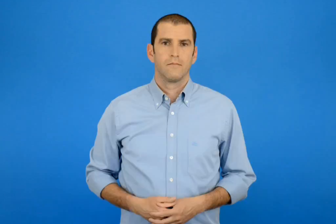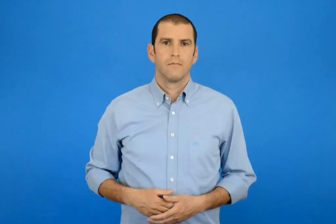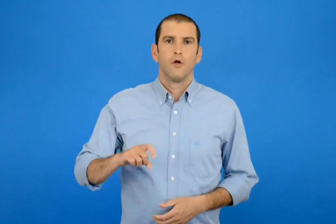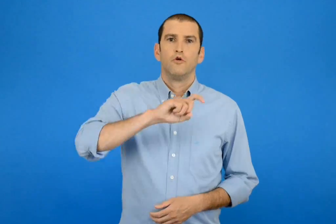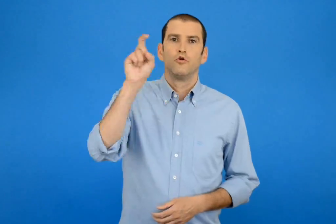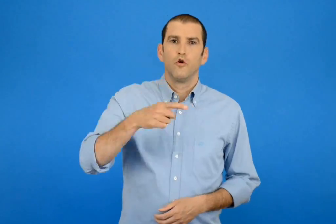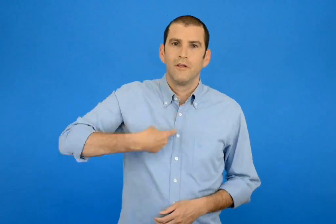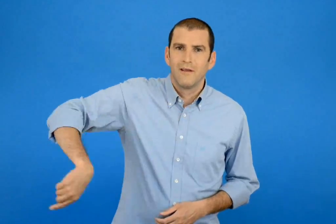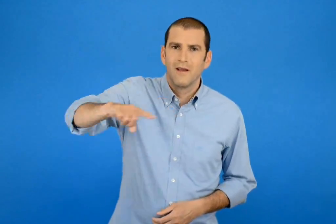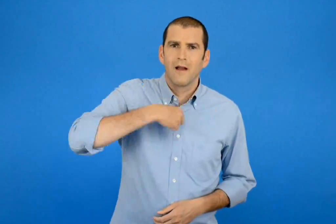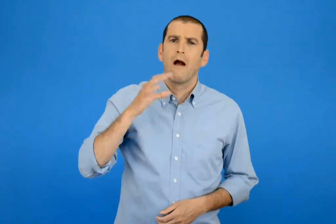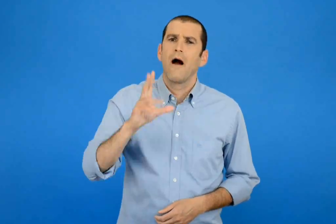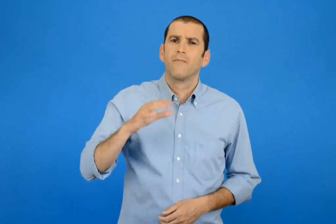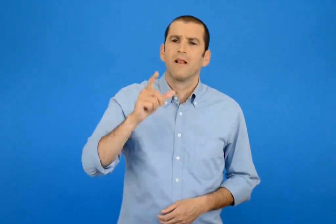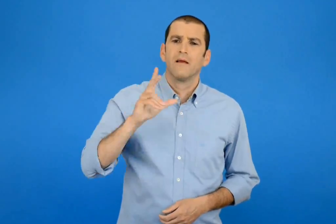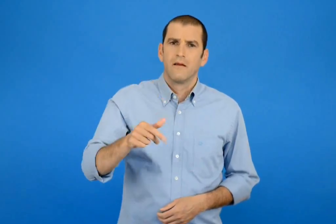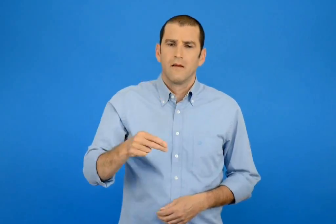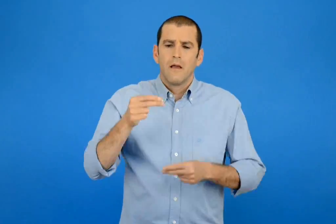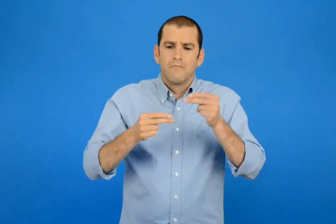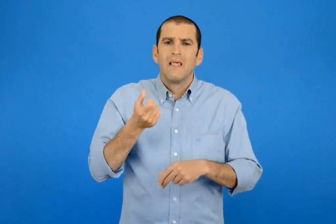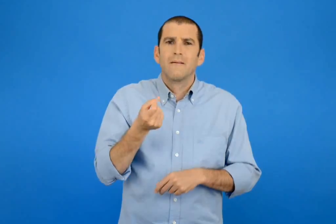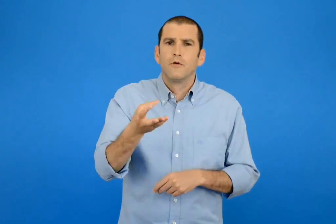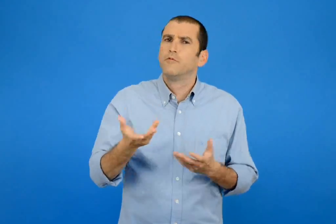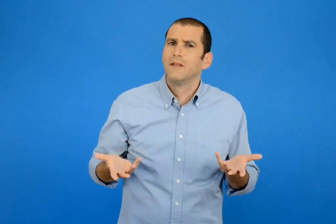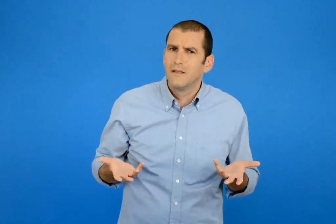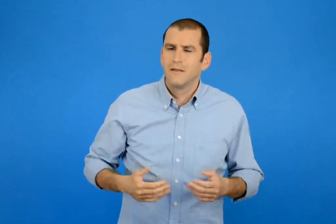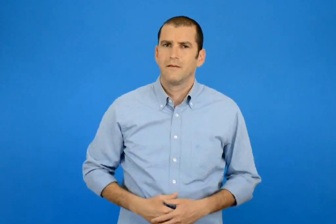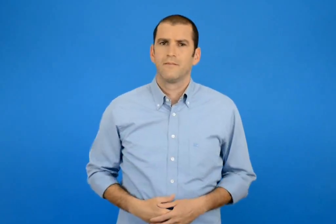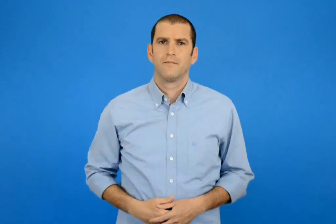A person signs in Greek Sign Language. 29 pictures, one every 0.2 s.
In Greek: τι υπολογισμούς κάνουμε στην καθημερινή μας ζωή ;
